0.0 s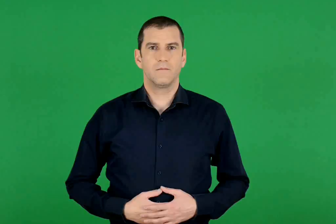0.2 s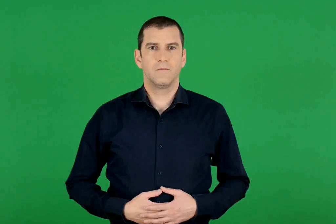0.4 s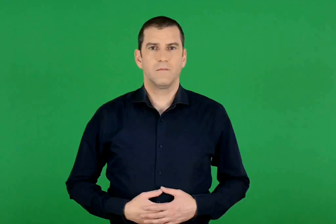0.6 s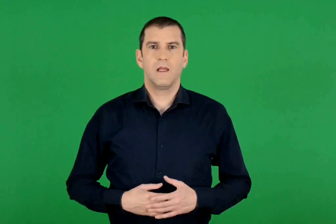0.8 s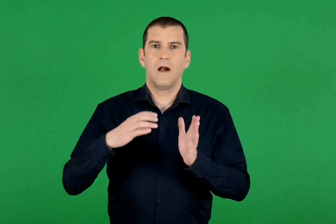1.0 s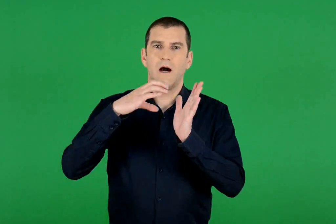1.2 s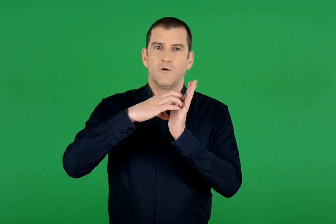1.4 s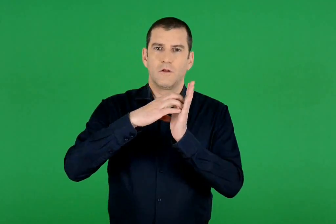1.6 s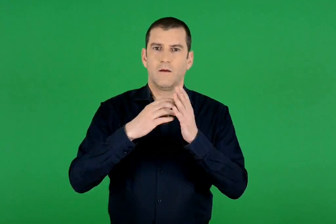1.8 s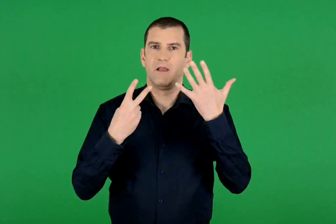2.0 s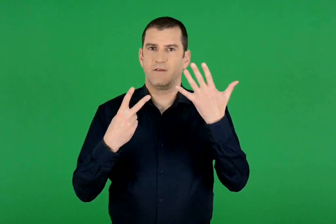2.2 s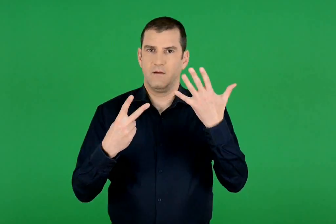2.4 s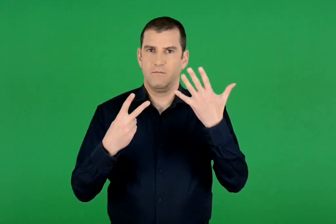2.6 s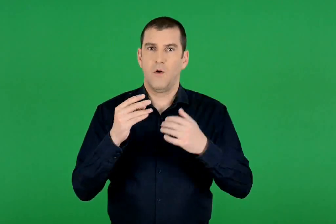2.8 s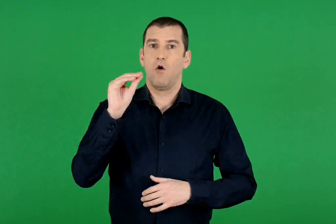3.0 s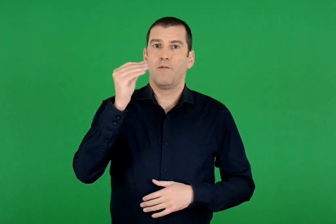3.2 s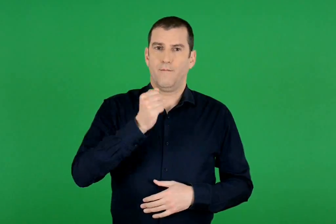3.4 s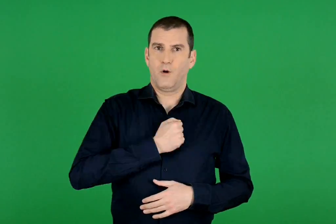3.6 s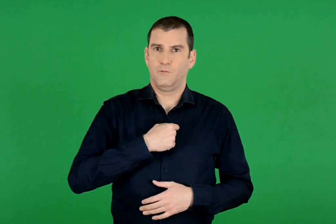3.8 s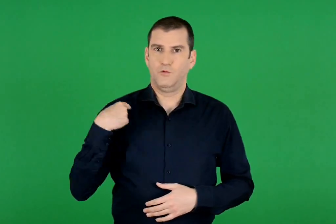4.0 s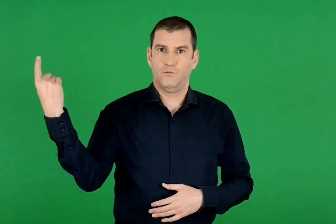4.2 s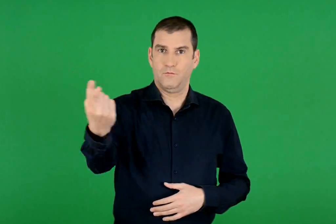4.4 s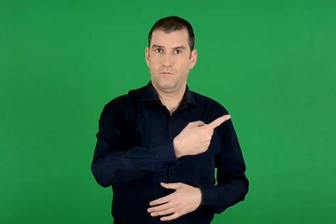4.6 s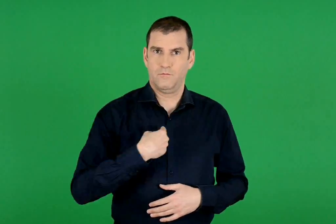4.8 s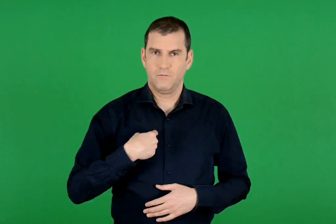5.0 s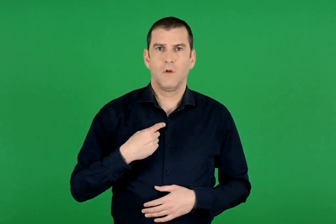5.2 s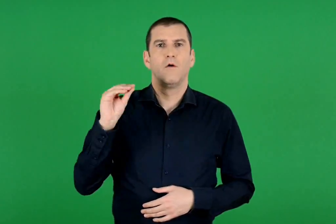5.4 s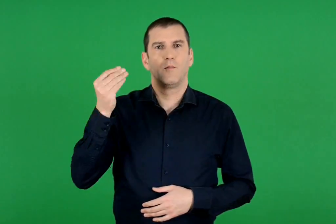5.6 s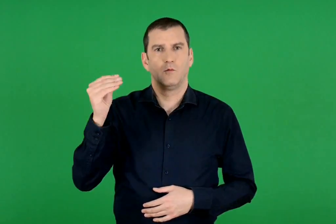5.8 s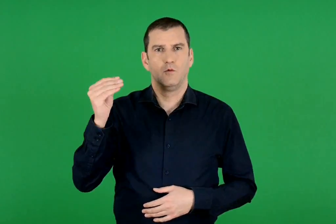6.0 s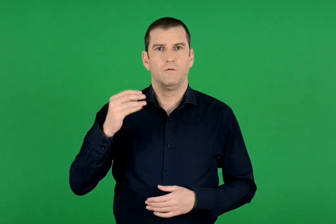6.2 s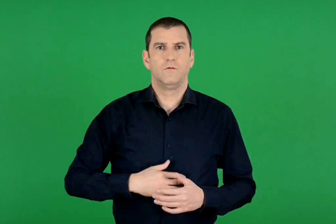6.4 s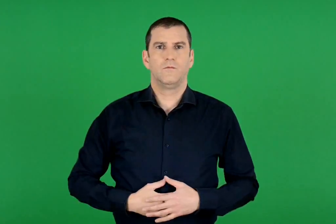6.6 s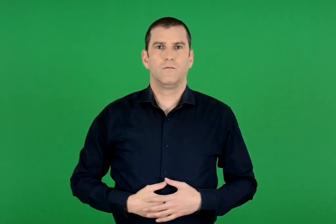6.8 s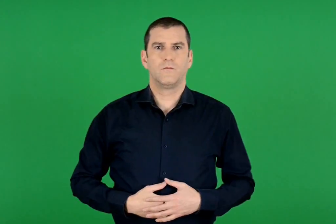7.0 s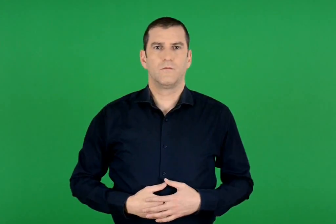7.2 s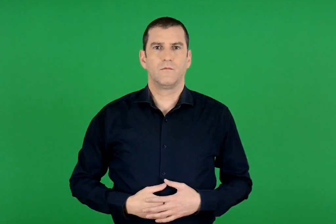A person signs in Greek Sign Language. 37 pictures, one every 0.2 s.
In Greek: ενότητα 7. ο πολιτισμός μας πολιτισμός
